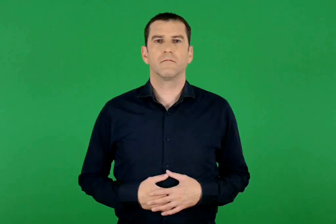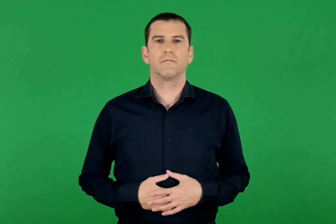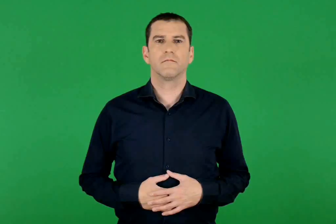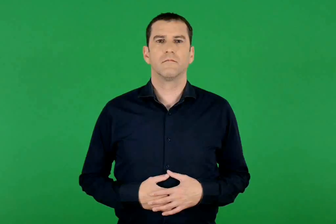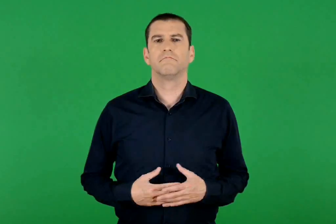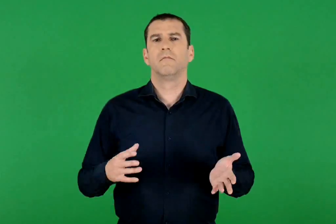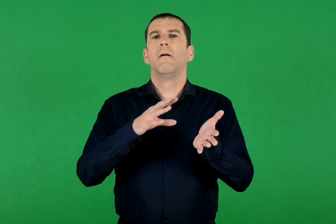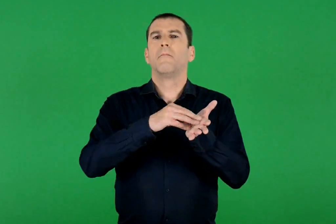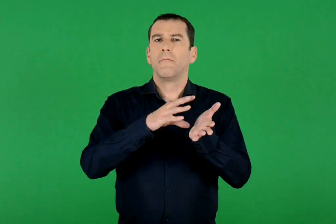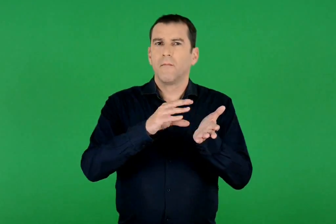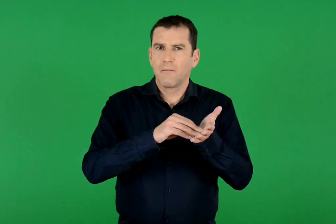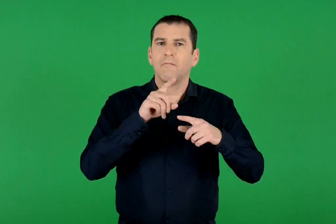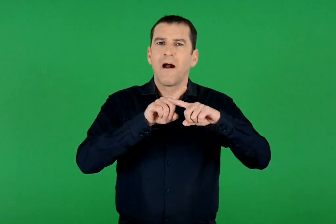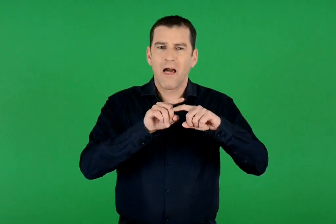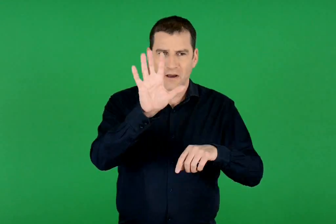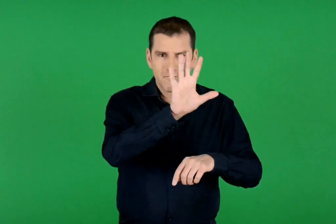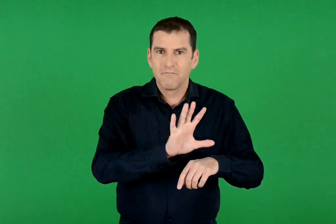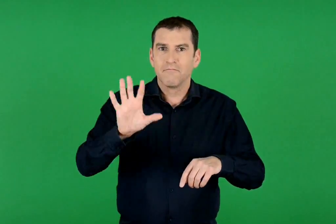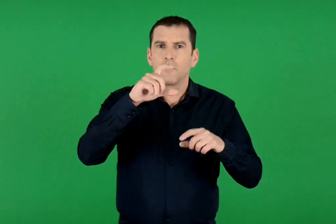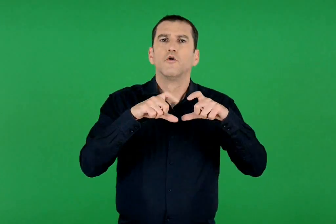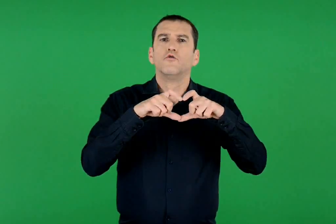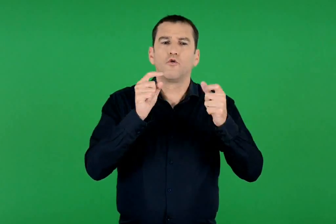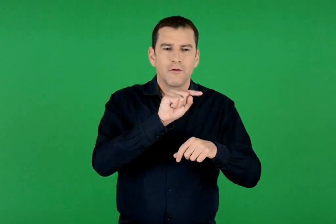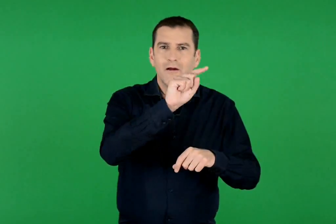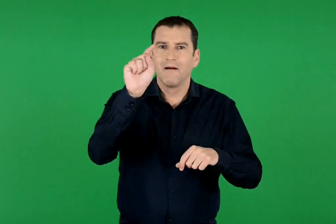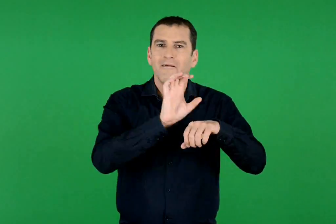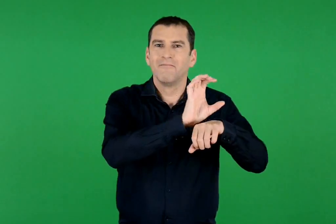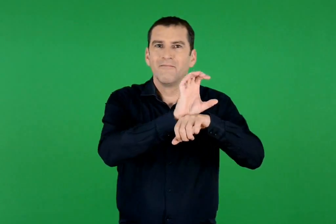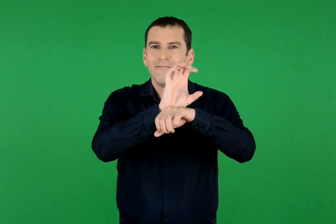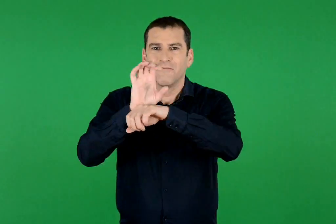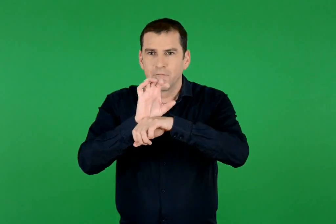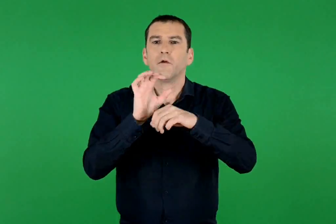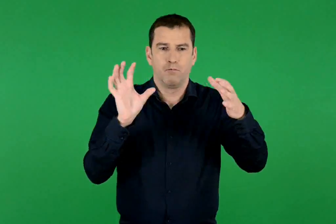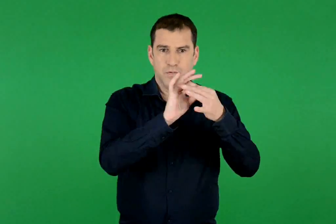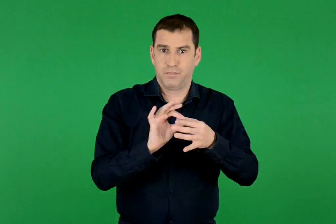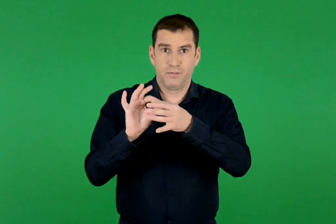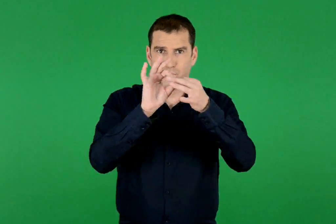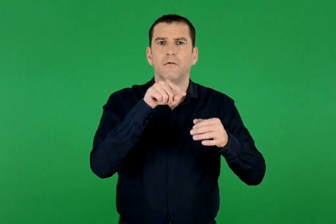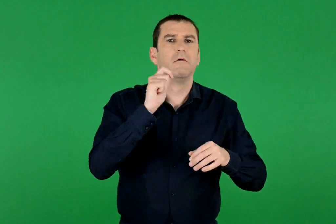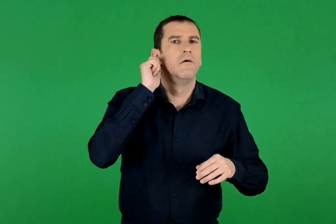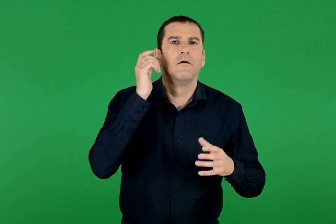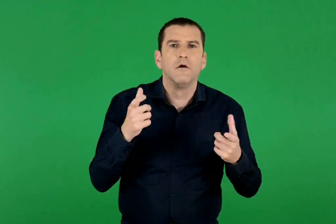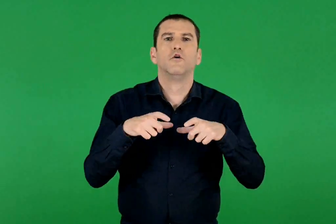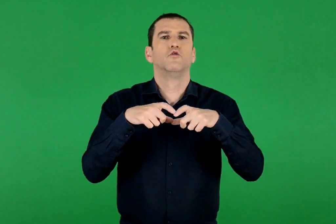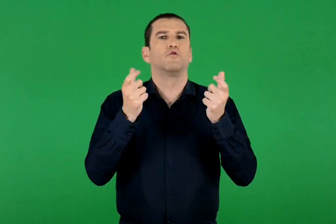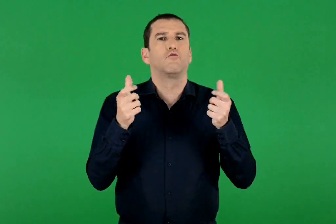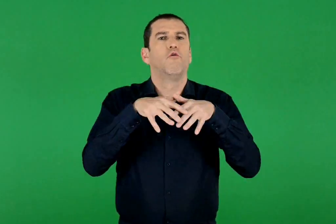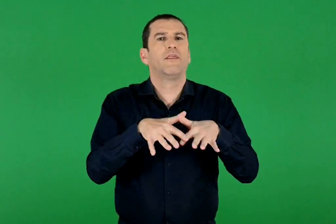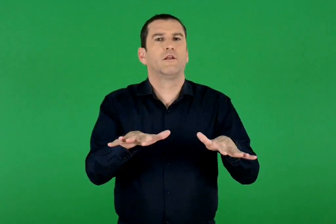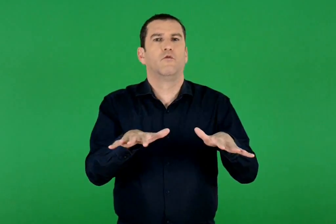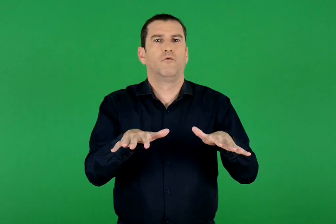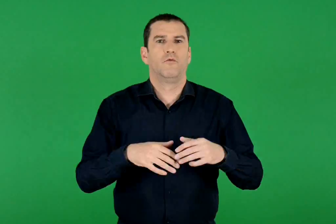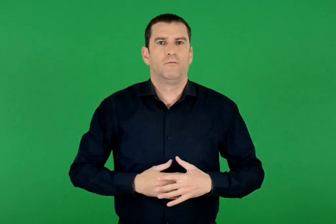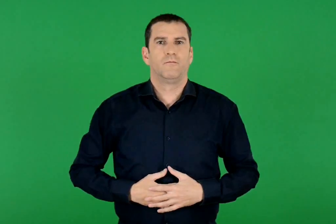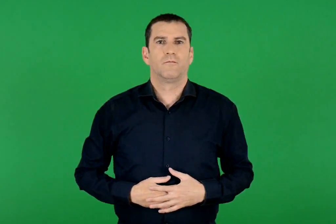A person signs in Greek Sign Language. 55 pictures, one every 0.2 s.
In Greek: για παράδειγμα , οι ηλεκτρονικοί υπολογιστές των σχολείων της ελλάδας συνδέονται μεταξύ τους και αποτελούν το σχολικό δίκτυο
